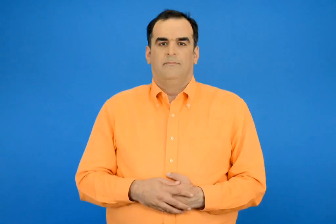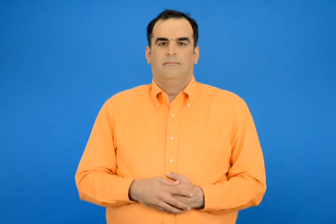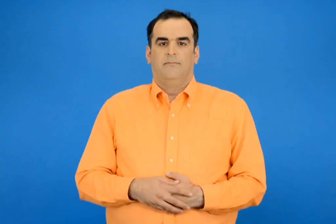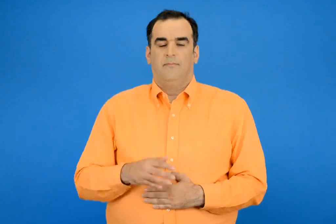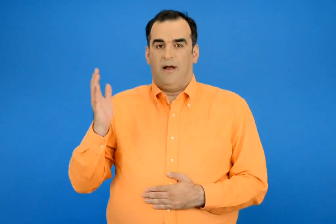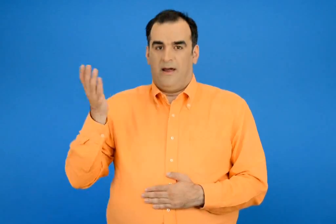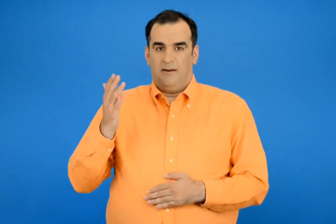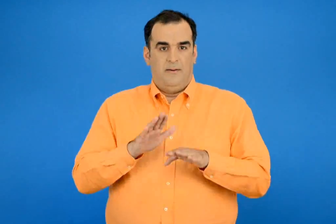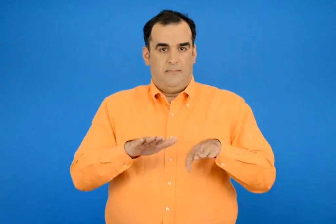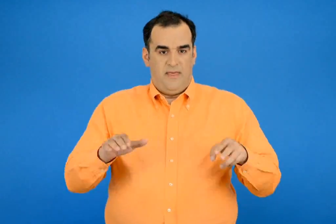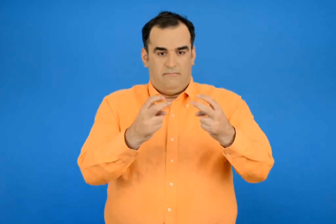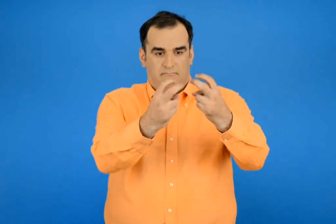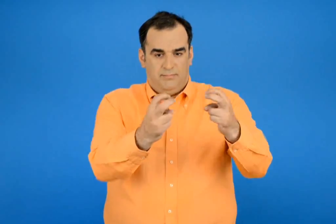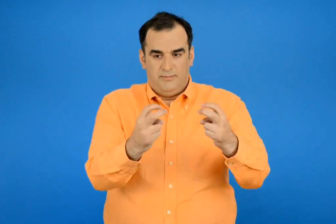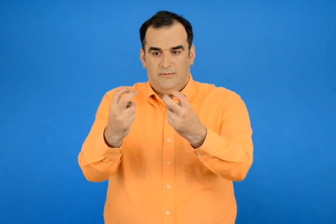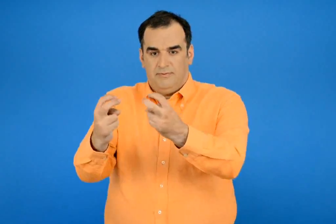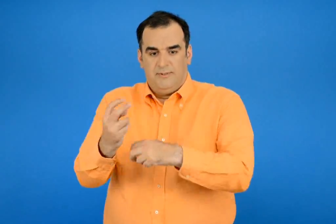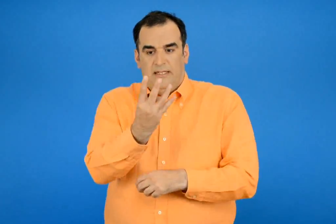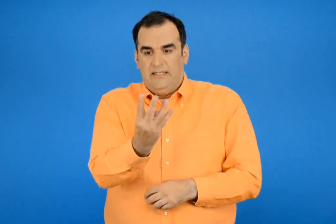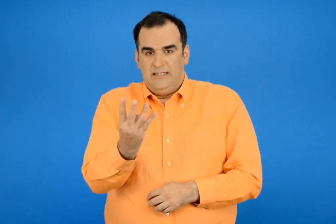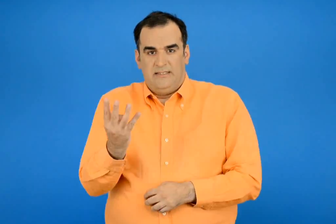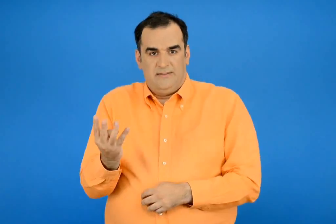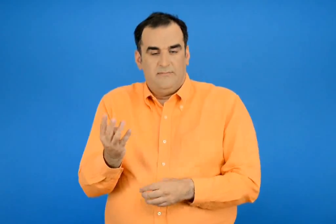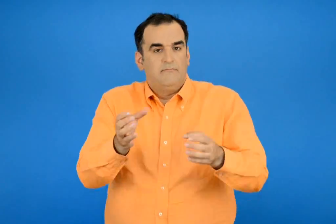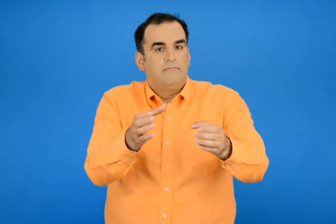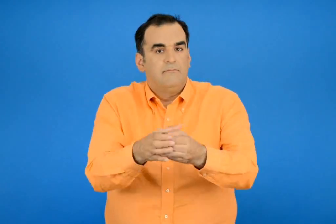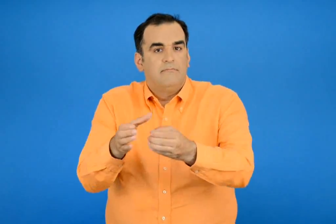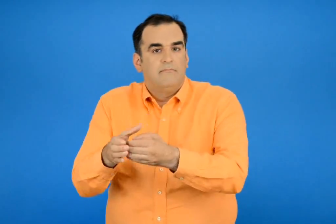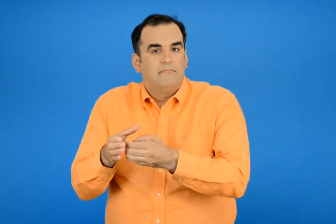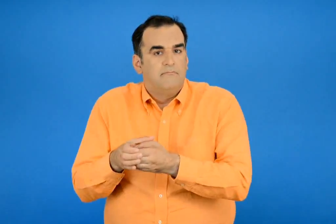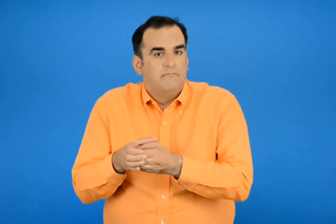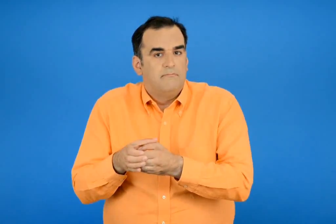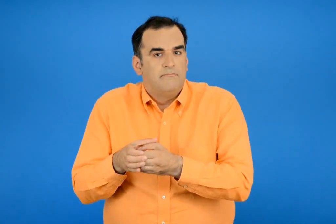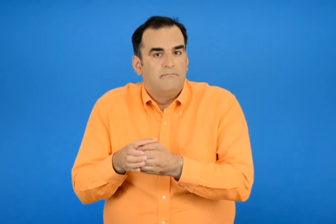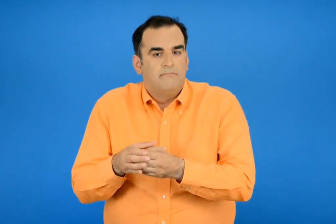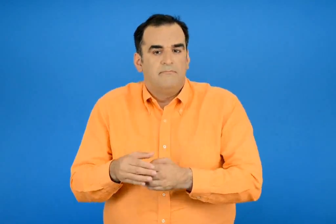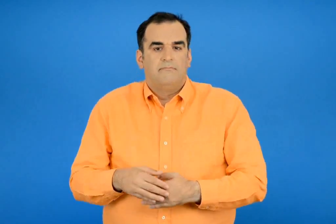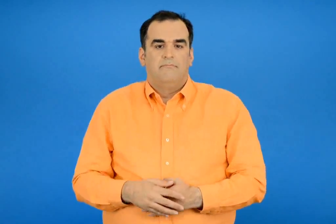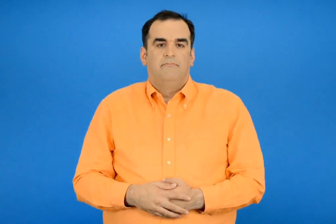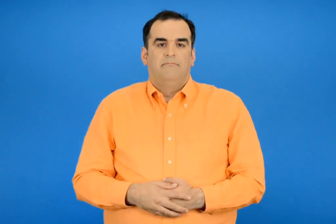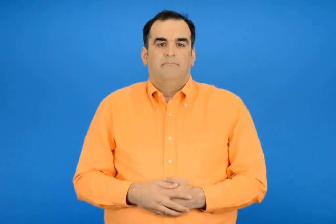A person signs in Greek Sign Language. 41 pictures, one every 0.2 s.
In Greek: όταν κάθονται 4 παιδιά σε κάθε ομάδα η τάξη θα έχει ομάδες
